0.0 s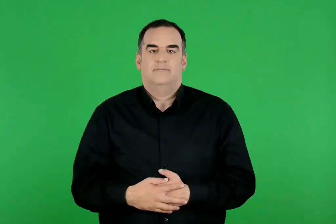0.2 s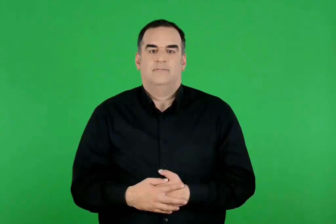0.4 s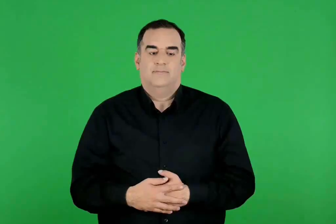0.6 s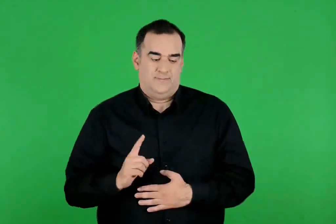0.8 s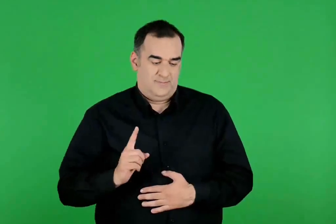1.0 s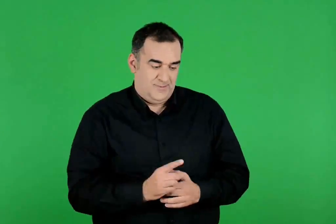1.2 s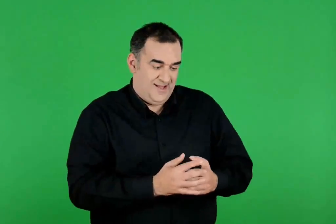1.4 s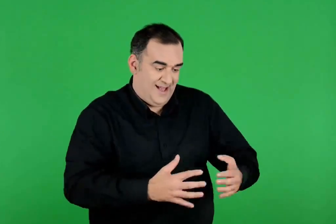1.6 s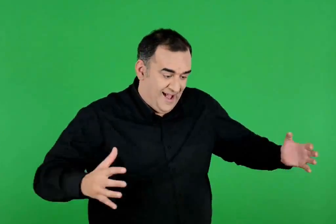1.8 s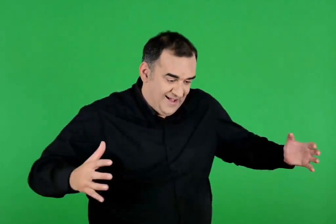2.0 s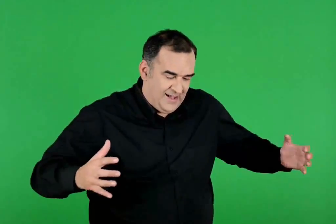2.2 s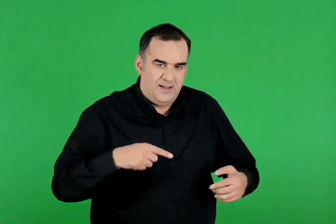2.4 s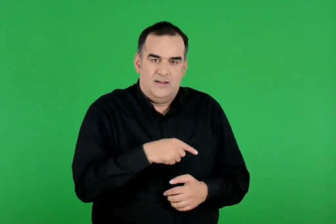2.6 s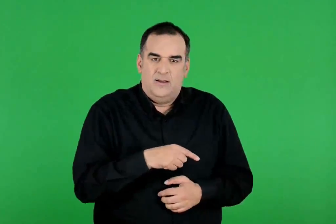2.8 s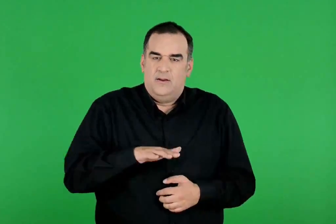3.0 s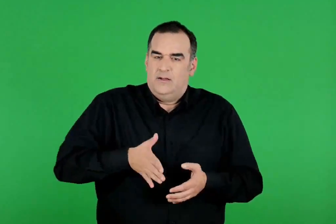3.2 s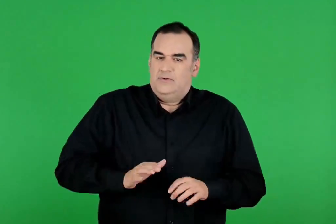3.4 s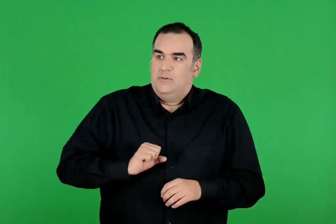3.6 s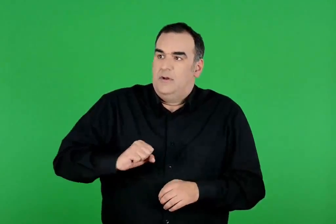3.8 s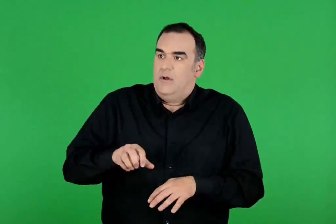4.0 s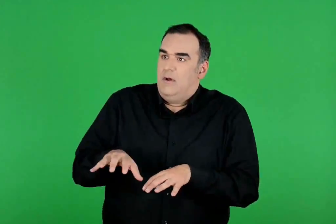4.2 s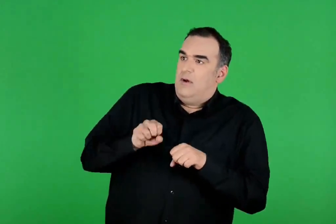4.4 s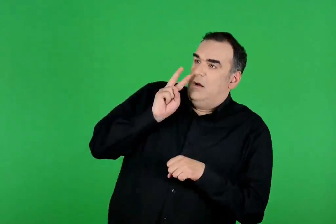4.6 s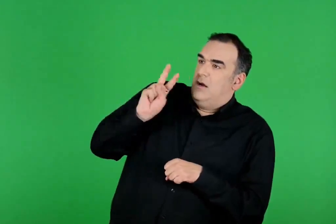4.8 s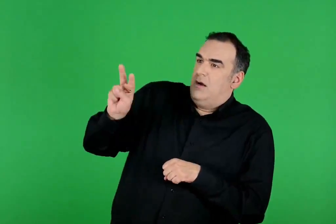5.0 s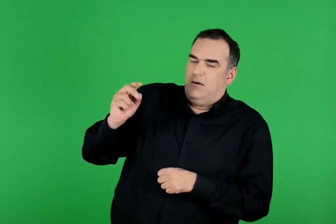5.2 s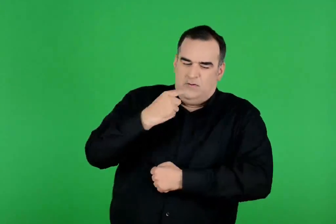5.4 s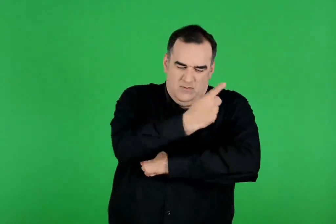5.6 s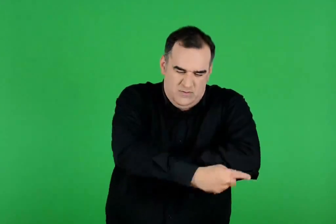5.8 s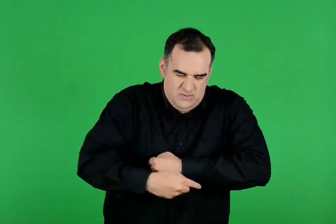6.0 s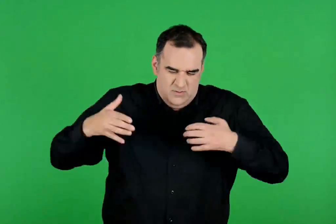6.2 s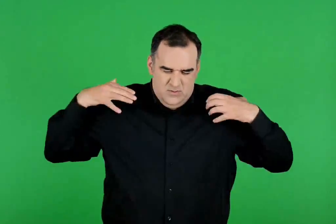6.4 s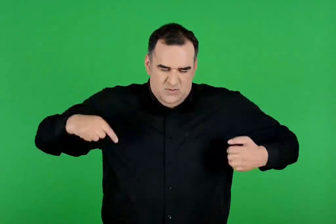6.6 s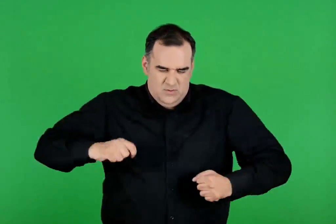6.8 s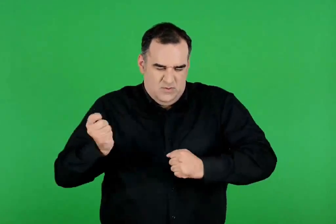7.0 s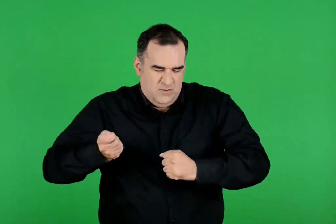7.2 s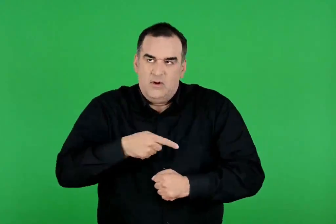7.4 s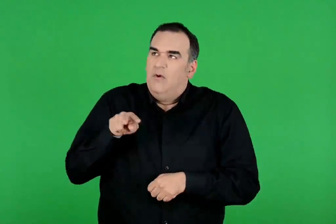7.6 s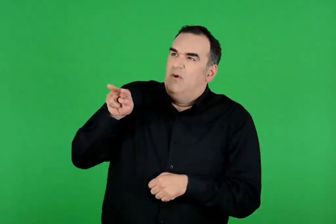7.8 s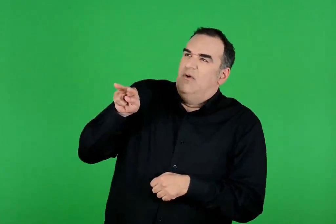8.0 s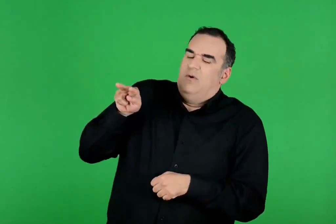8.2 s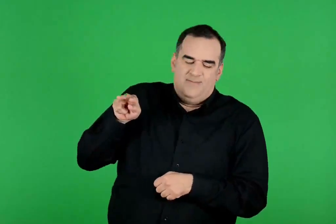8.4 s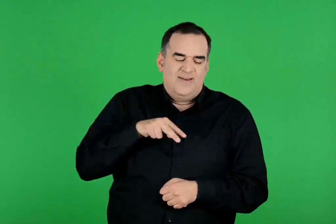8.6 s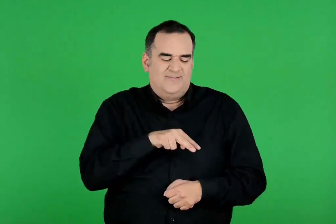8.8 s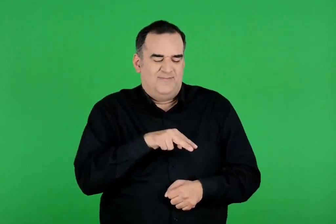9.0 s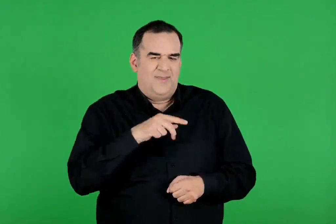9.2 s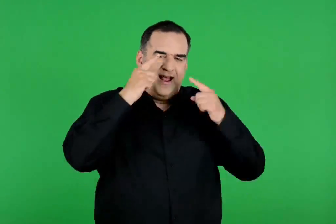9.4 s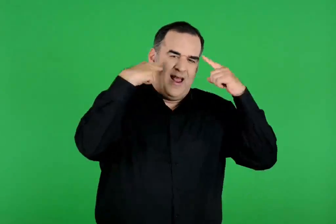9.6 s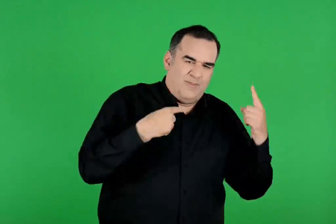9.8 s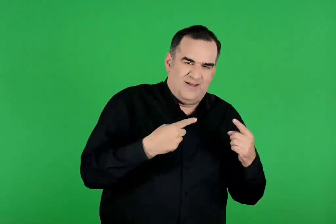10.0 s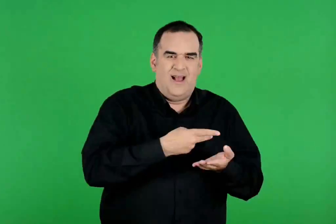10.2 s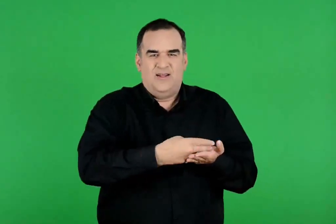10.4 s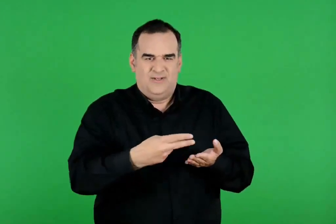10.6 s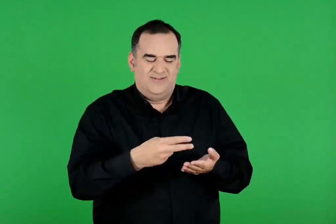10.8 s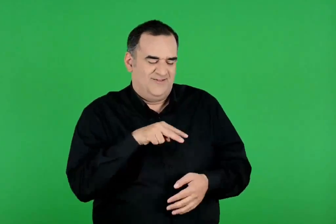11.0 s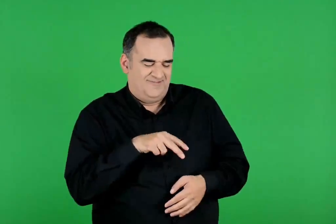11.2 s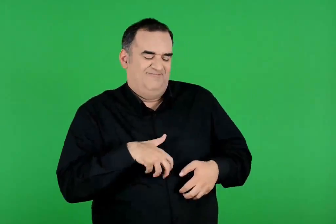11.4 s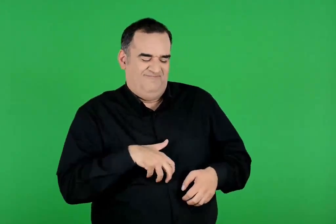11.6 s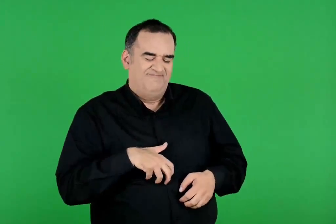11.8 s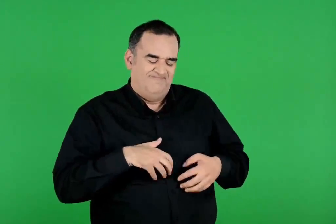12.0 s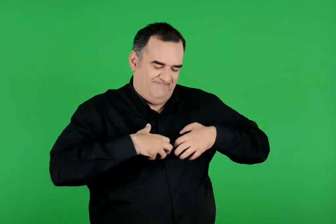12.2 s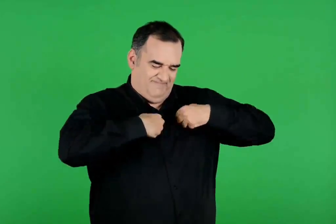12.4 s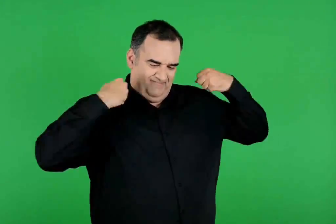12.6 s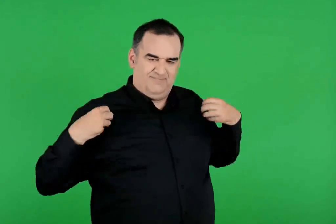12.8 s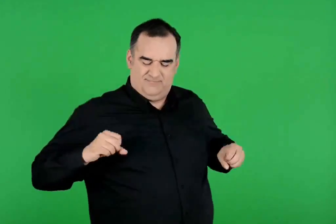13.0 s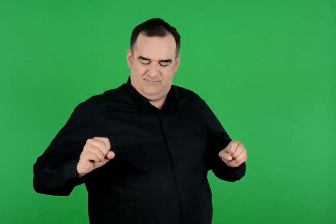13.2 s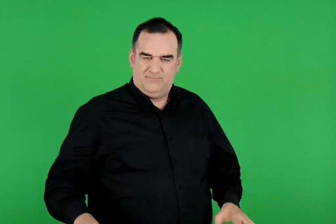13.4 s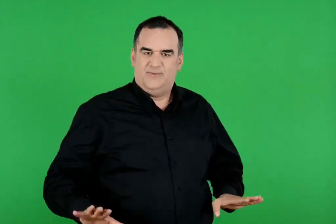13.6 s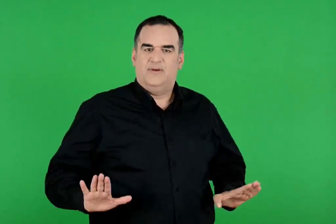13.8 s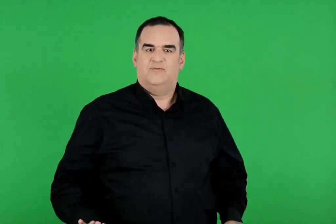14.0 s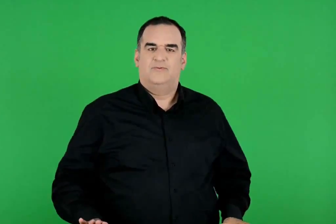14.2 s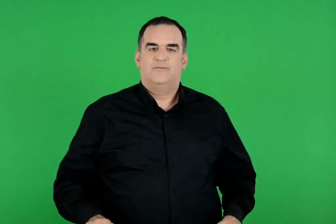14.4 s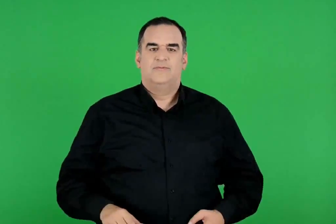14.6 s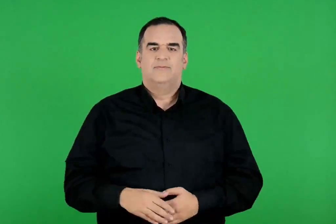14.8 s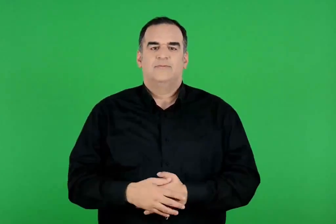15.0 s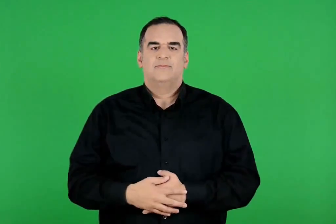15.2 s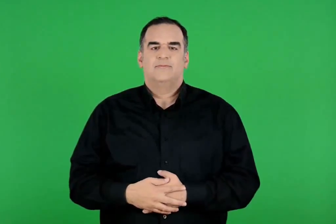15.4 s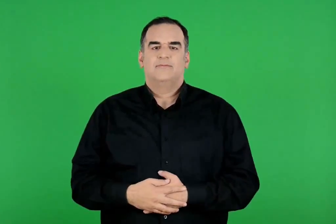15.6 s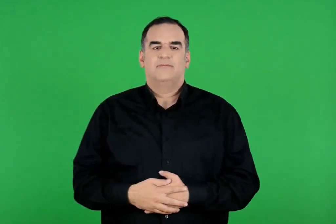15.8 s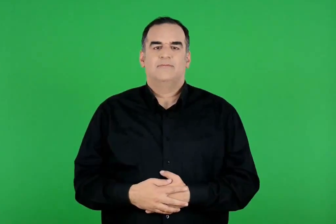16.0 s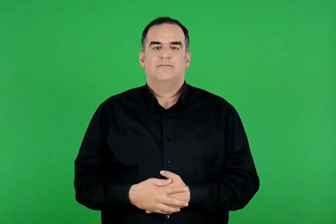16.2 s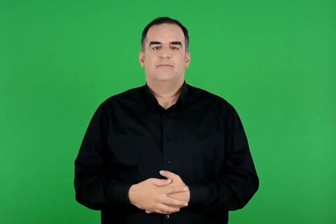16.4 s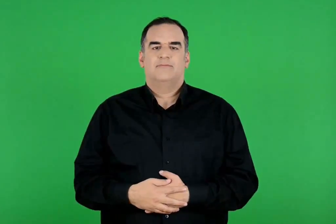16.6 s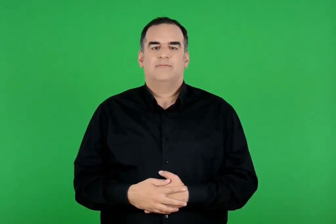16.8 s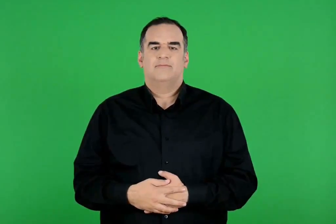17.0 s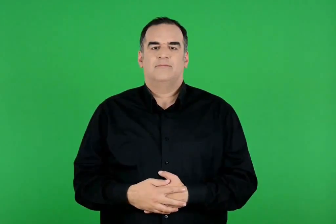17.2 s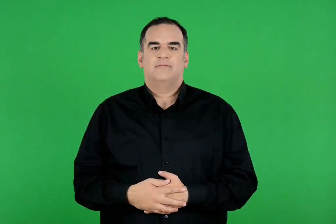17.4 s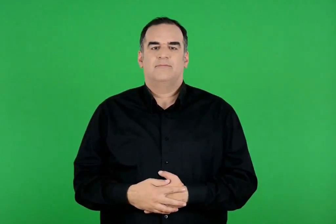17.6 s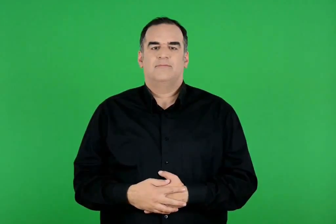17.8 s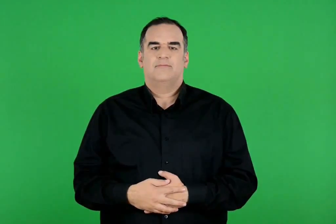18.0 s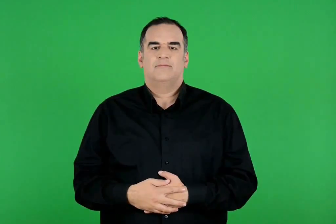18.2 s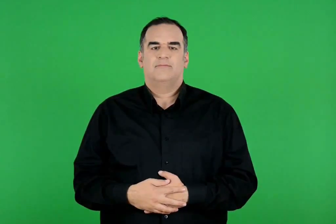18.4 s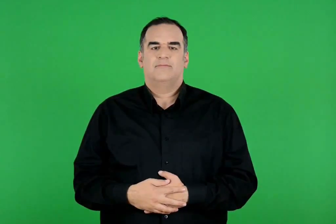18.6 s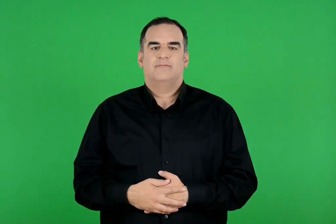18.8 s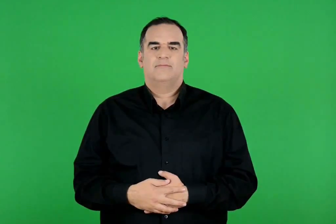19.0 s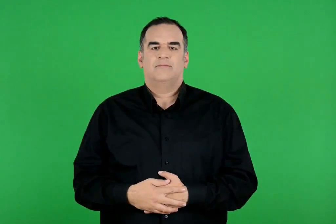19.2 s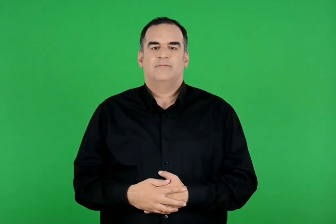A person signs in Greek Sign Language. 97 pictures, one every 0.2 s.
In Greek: μόλις άνοιξε την αγκαλιά του στον γιο του , ο μικρός φοβήθηκε από τα όπλα και την περικεφαλαία και τραβήχτηκε. γέλασαν τότε ο έκτορας κι η ανδρομάχη. έβγαλε εκείνος τη λαμπρή περικεφαλαία και την ακούμπησε στη γη
